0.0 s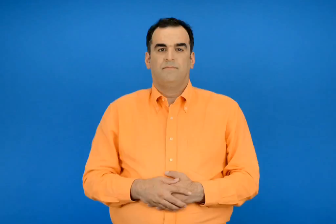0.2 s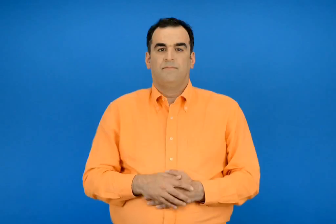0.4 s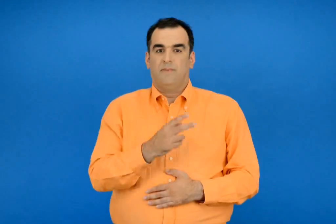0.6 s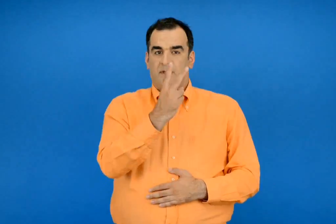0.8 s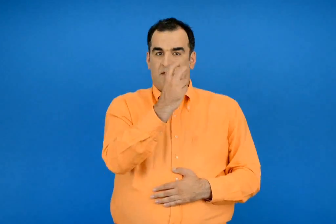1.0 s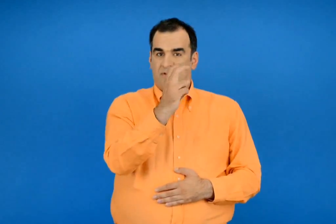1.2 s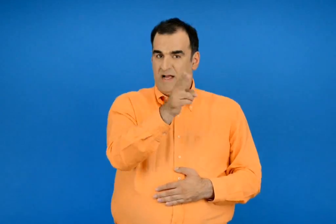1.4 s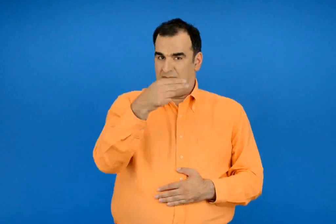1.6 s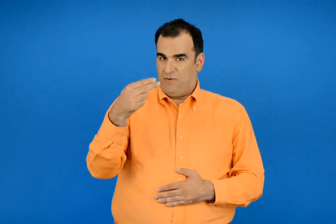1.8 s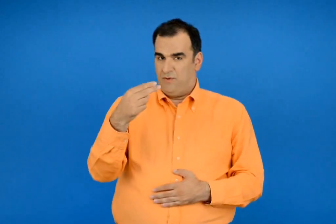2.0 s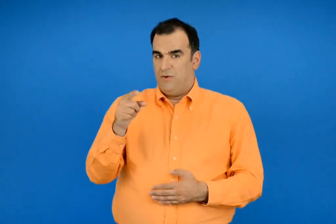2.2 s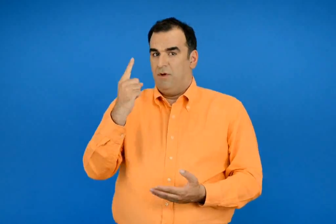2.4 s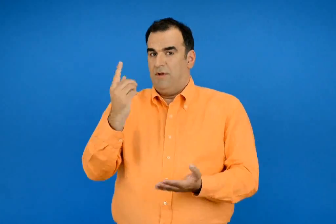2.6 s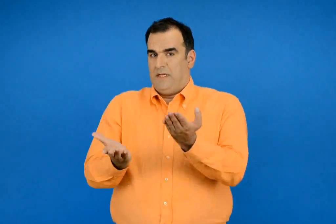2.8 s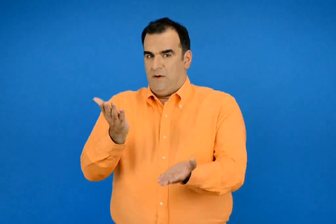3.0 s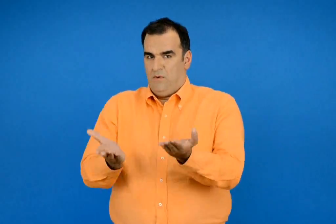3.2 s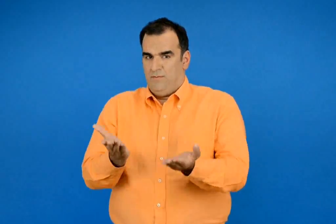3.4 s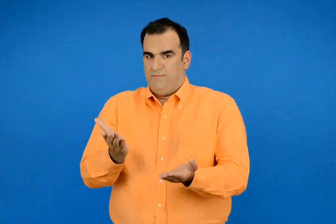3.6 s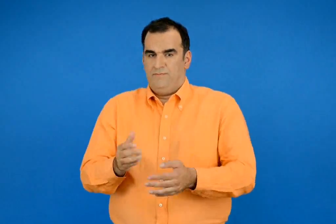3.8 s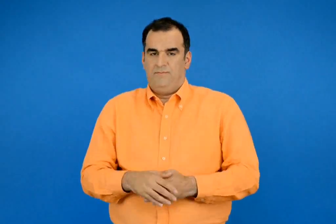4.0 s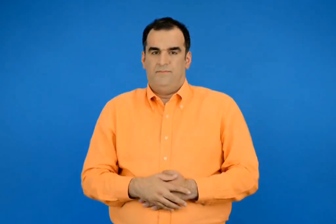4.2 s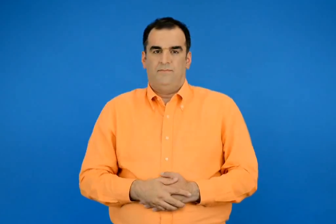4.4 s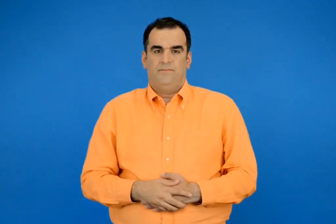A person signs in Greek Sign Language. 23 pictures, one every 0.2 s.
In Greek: 20 € το κιλό
